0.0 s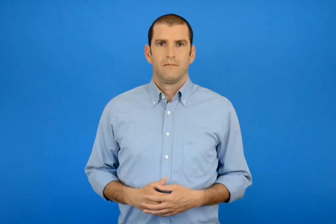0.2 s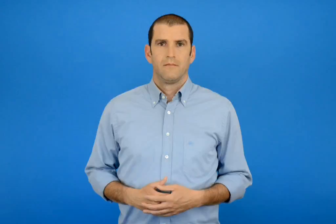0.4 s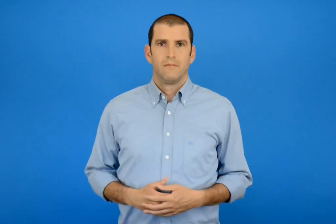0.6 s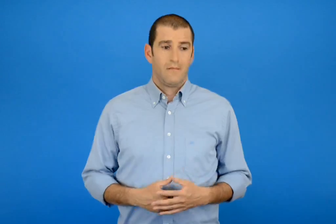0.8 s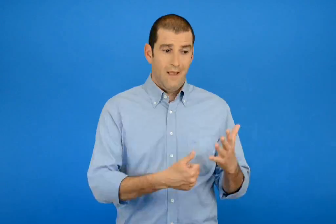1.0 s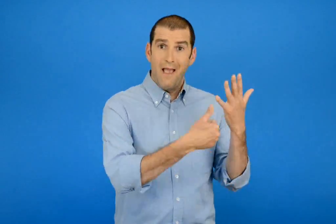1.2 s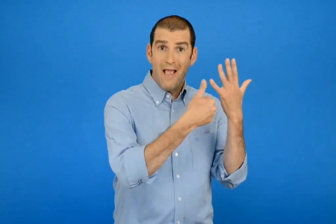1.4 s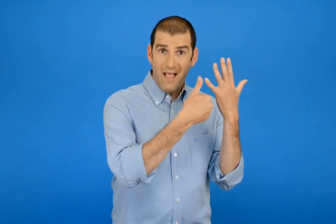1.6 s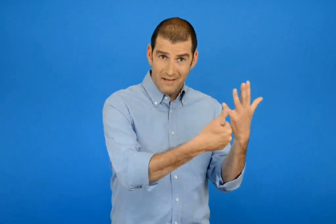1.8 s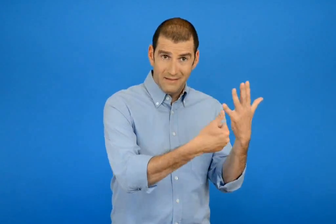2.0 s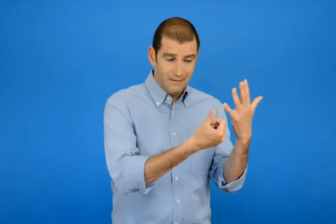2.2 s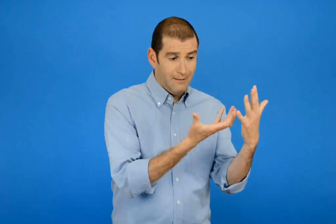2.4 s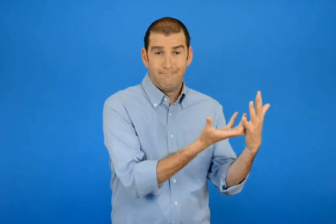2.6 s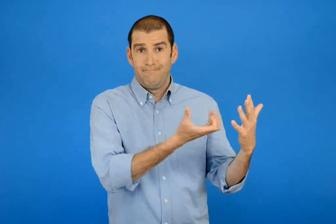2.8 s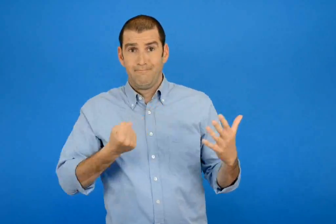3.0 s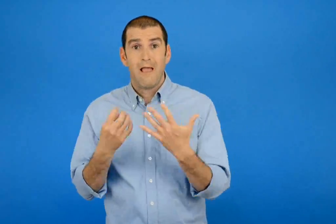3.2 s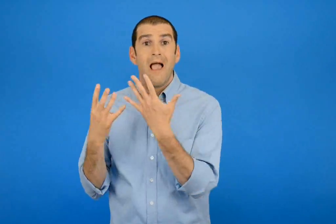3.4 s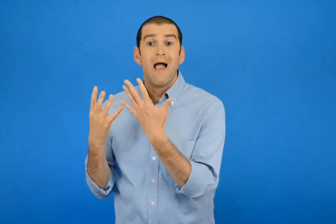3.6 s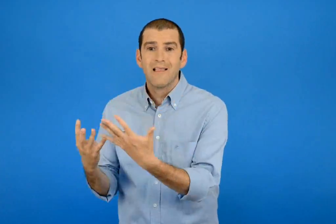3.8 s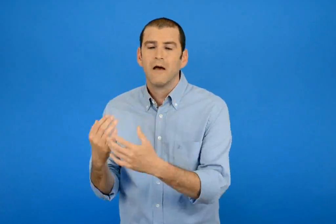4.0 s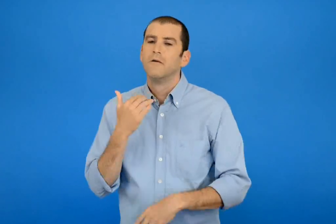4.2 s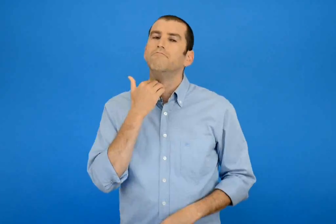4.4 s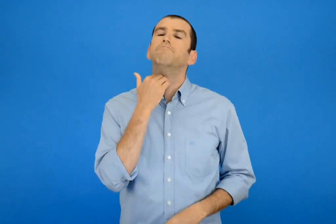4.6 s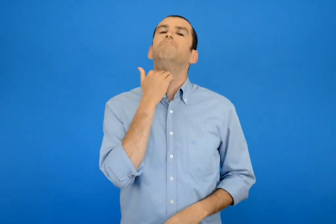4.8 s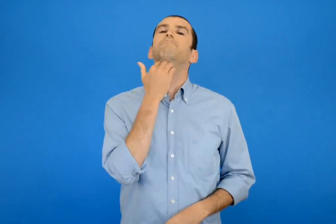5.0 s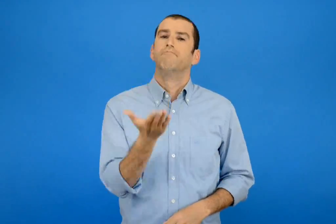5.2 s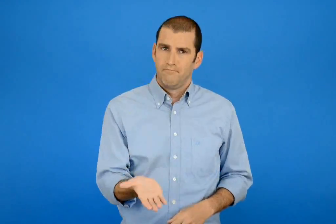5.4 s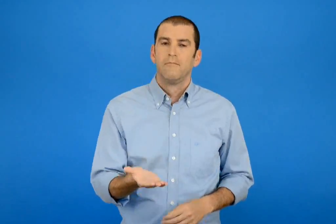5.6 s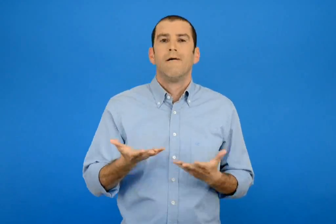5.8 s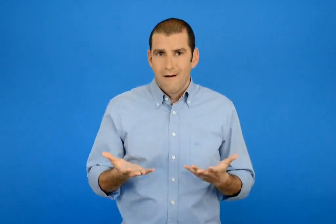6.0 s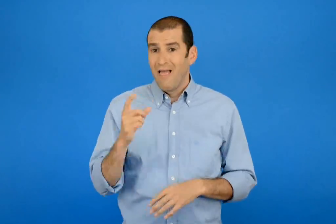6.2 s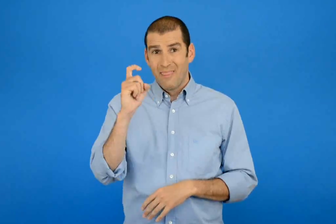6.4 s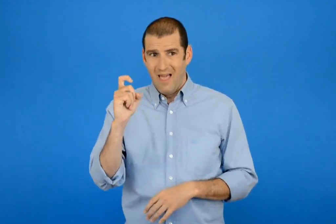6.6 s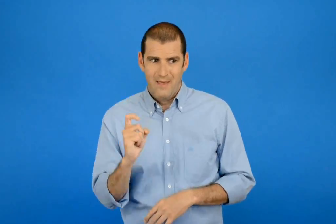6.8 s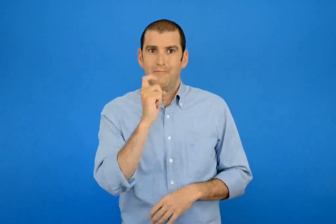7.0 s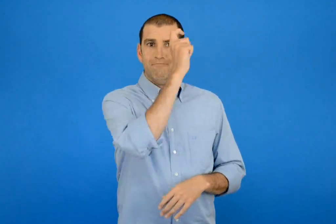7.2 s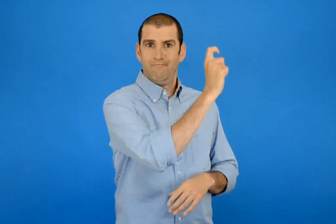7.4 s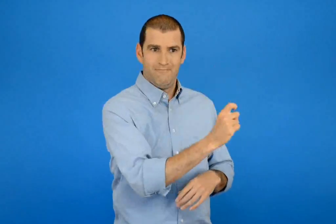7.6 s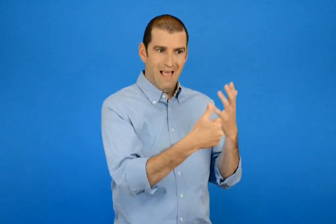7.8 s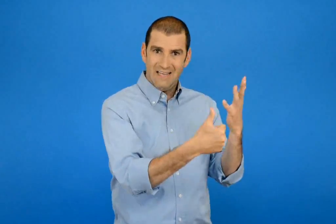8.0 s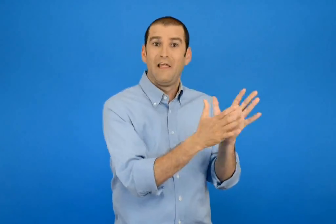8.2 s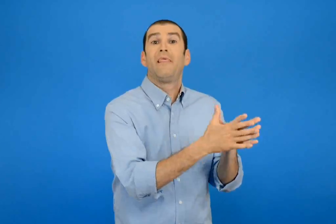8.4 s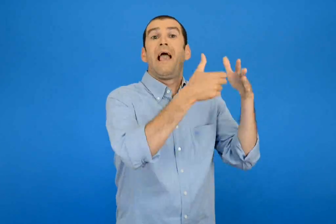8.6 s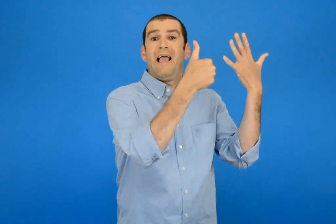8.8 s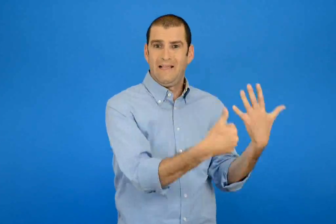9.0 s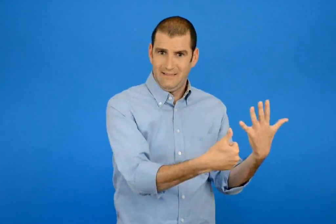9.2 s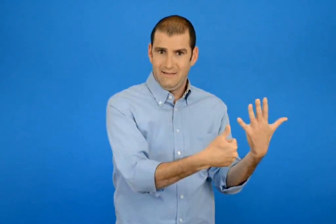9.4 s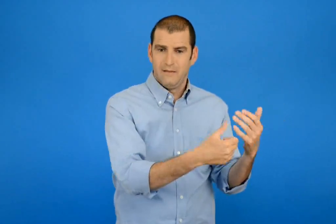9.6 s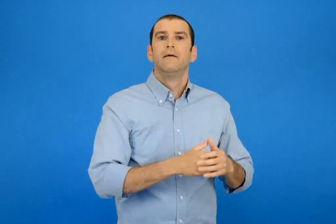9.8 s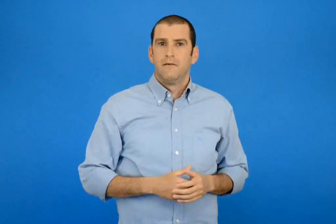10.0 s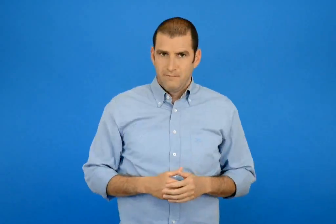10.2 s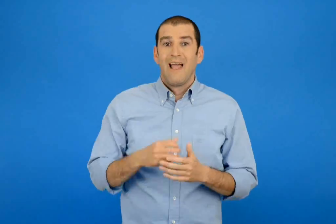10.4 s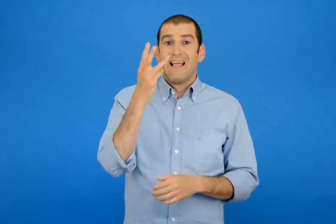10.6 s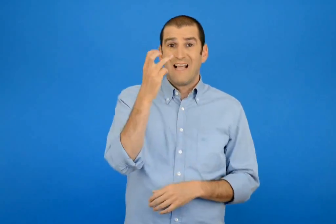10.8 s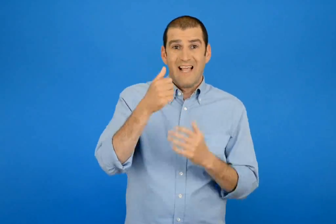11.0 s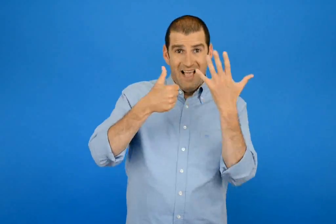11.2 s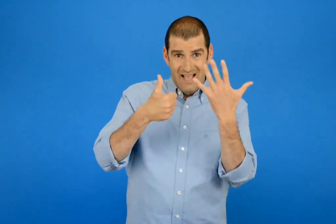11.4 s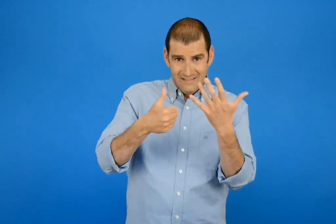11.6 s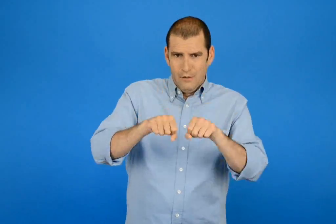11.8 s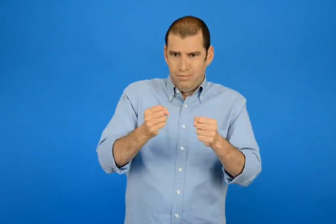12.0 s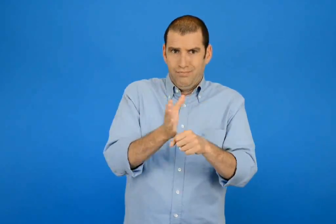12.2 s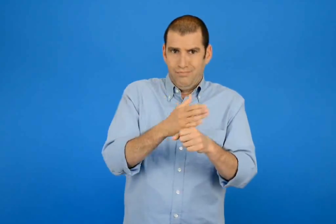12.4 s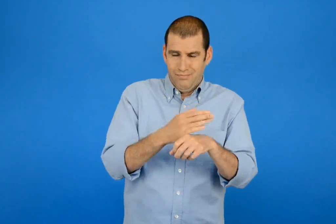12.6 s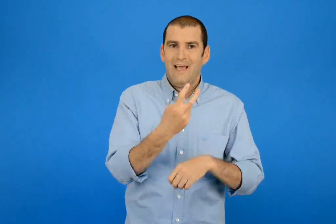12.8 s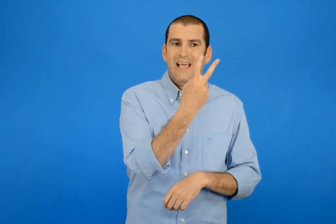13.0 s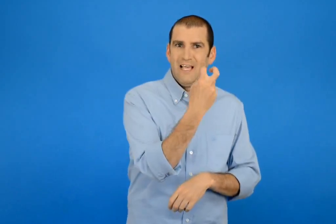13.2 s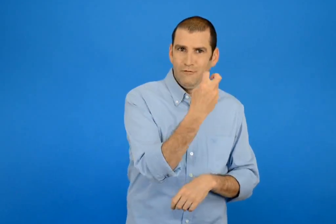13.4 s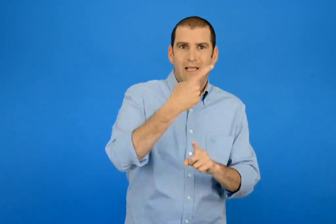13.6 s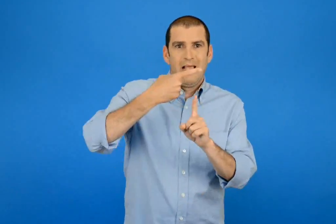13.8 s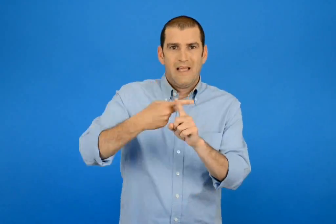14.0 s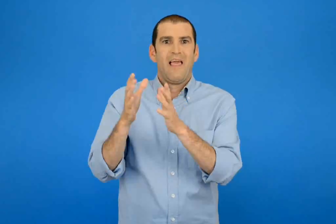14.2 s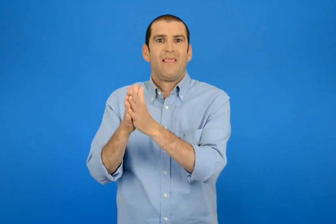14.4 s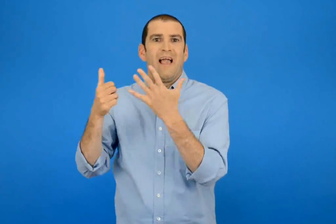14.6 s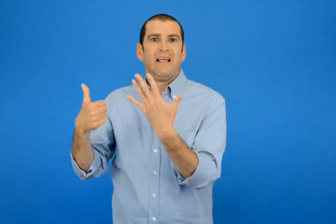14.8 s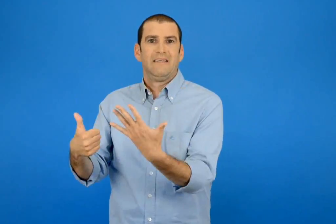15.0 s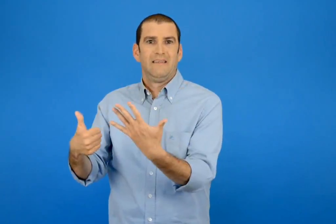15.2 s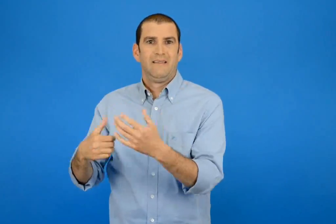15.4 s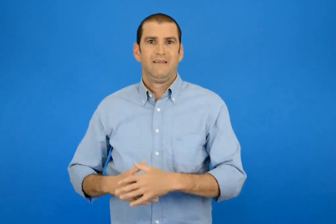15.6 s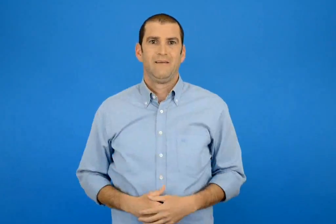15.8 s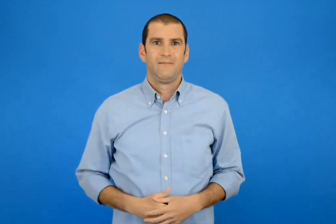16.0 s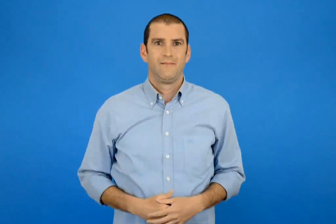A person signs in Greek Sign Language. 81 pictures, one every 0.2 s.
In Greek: από τα 6 δεν μπορούμε να βγάλουμε 9 για αυτό παίρνω μια δεκάδα αναλύω το 36 σε 20 + 16
